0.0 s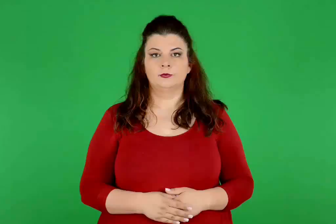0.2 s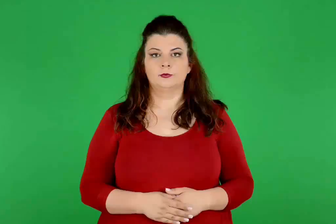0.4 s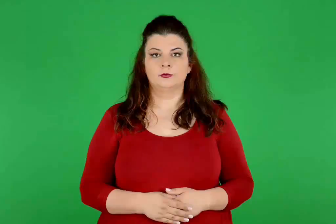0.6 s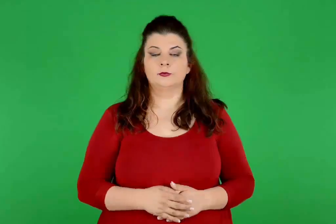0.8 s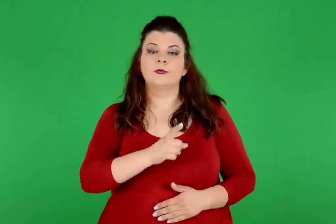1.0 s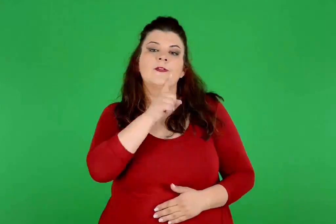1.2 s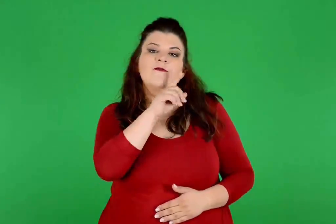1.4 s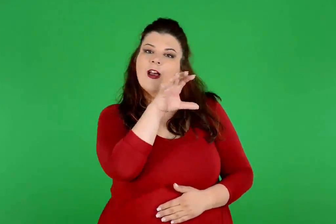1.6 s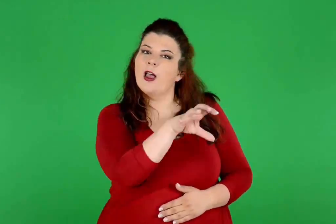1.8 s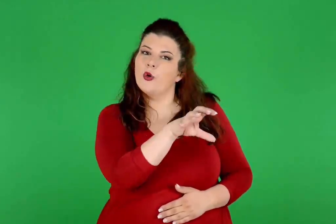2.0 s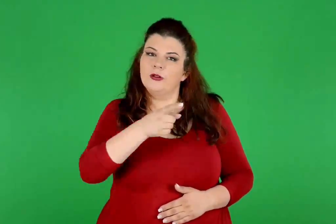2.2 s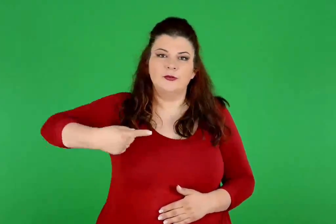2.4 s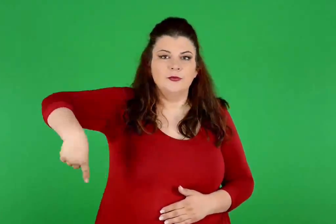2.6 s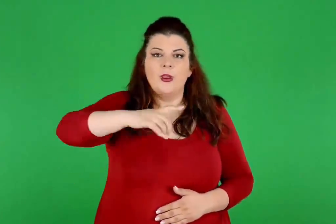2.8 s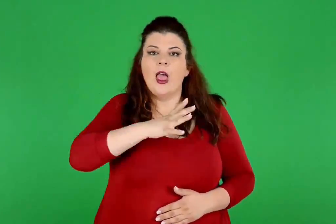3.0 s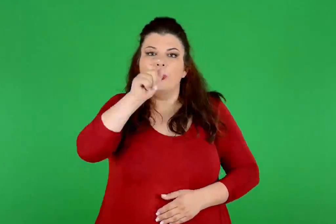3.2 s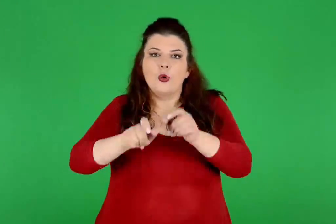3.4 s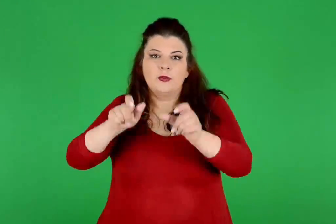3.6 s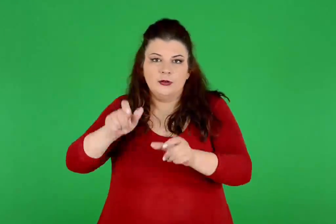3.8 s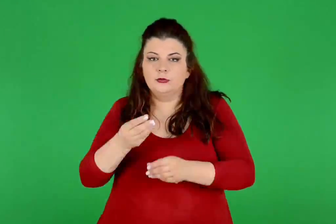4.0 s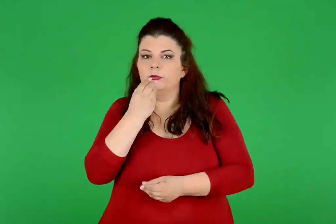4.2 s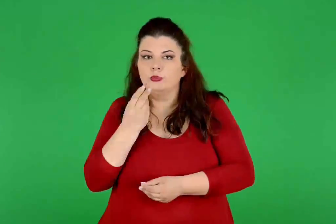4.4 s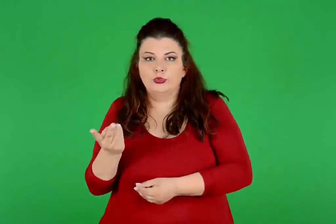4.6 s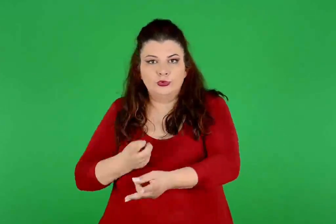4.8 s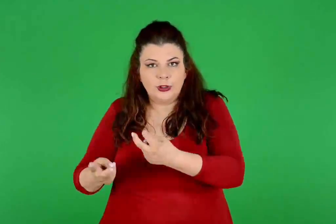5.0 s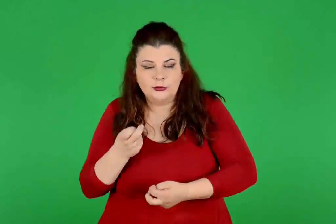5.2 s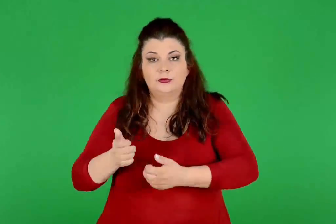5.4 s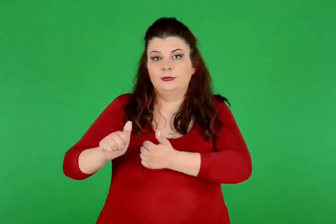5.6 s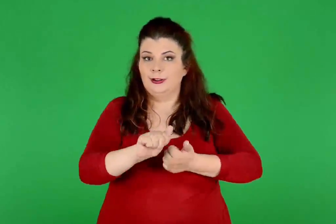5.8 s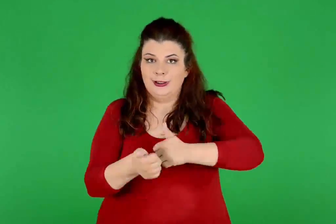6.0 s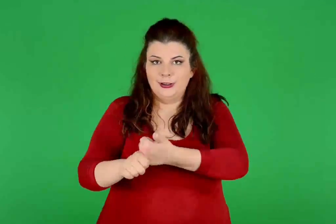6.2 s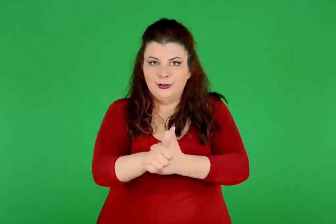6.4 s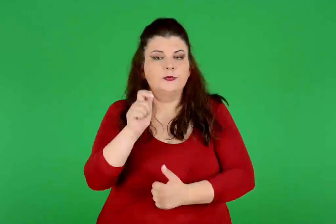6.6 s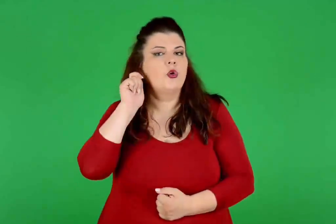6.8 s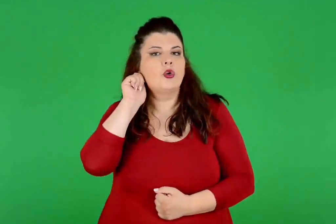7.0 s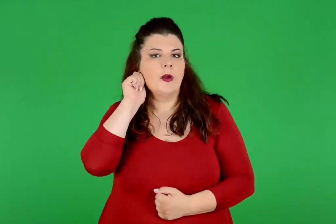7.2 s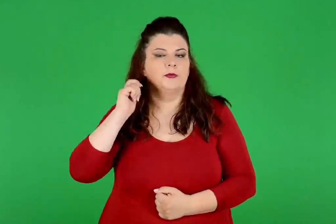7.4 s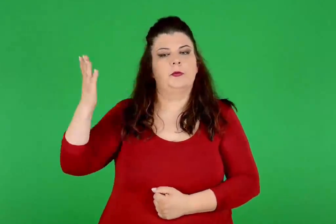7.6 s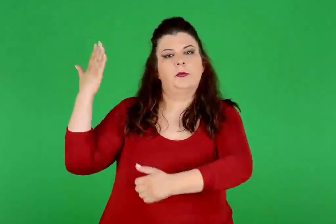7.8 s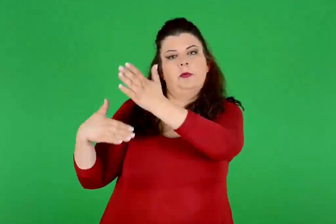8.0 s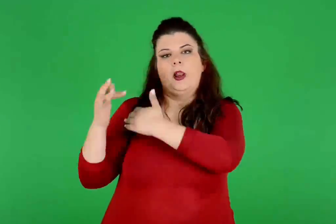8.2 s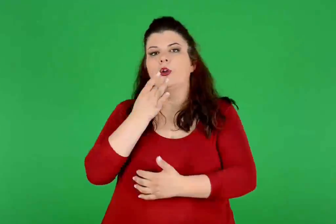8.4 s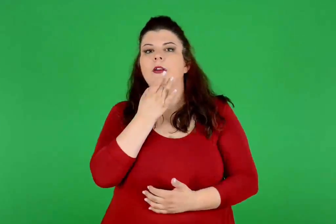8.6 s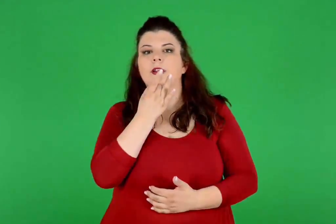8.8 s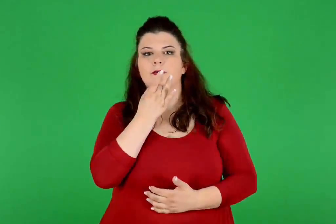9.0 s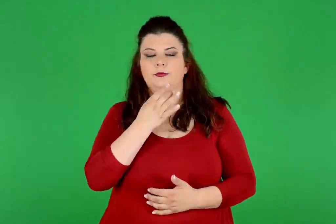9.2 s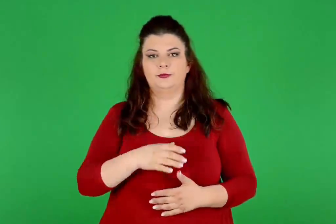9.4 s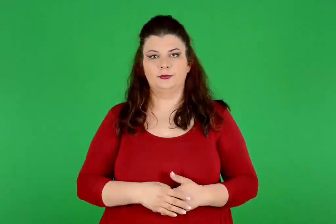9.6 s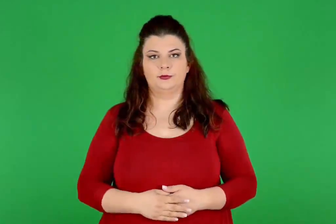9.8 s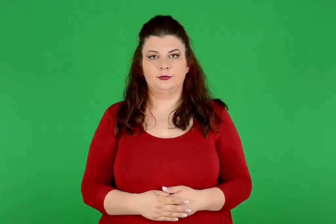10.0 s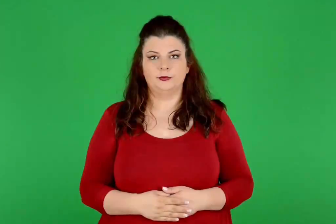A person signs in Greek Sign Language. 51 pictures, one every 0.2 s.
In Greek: η εποχή που οι άνθρωποι ήταν τροφοσυλλέκτες και κυνηγοί λέγεται παλαιολιθική
